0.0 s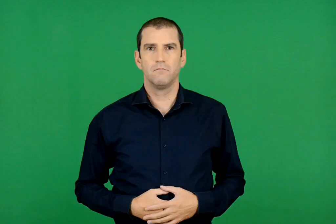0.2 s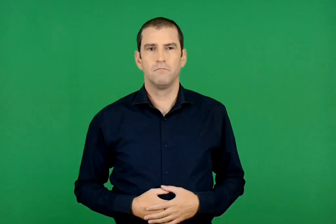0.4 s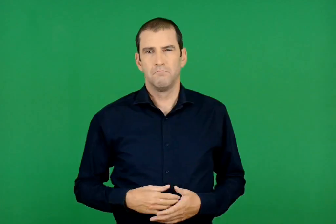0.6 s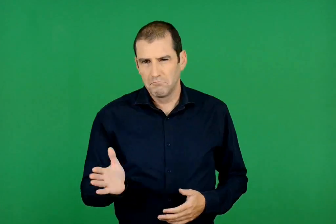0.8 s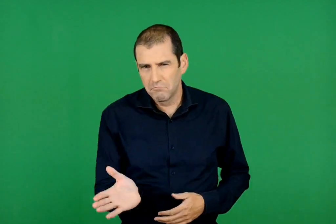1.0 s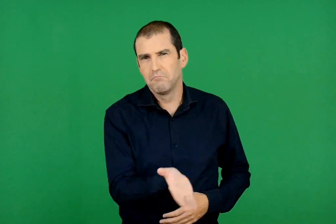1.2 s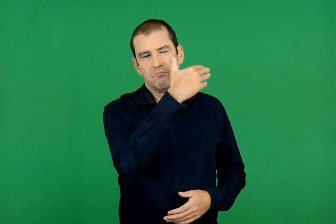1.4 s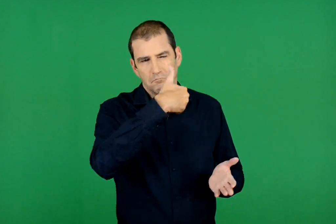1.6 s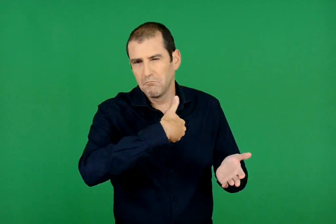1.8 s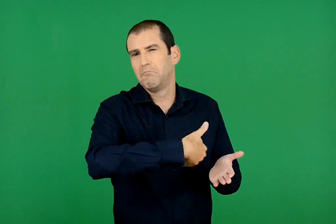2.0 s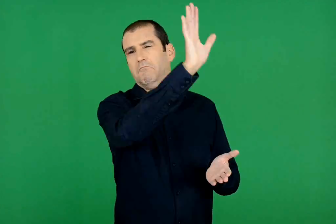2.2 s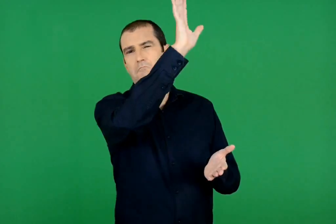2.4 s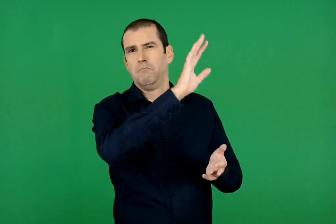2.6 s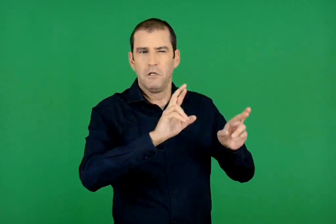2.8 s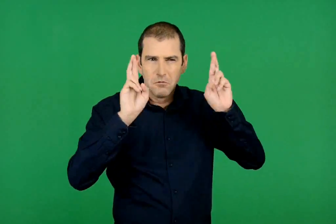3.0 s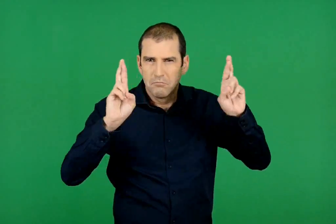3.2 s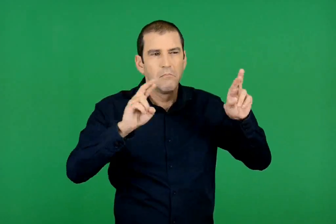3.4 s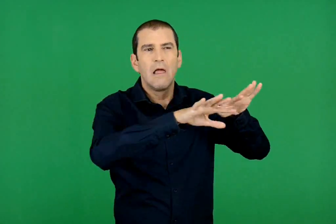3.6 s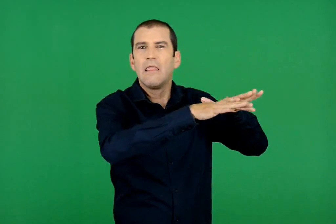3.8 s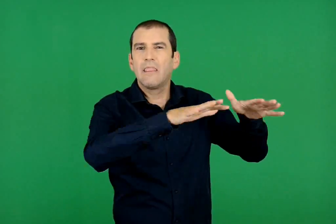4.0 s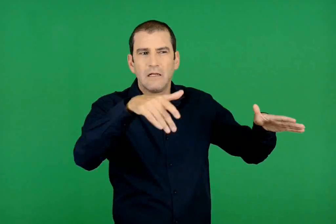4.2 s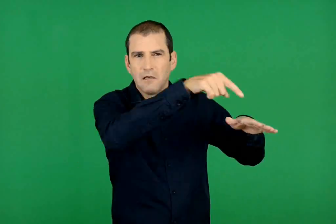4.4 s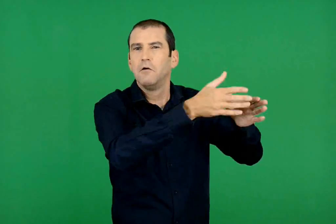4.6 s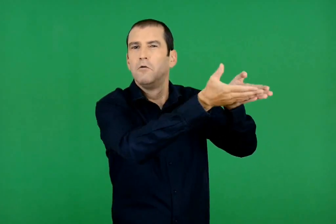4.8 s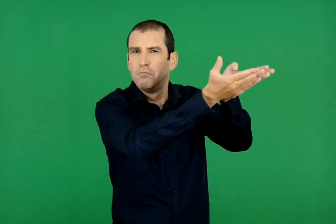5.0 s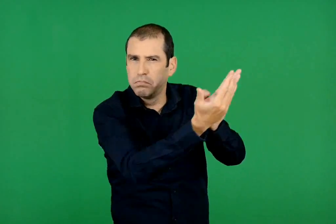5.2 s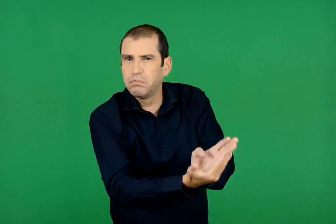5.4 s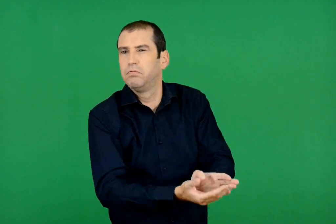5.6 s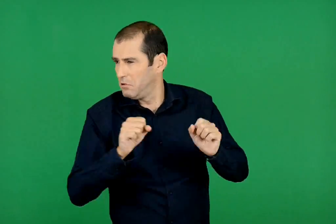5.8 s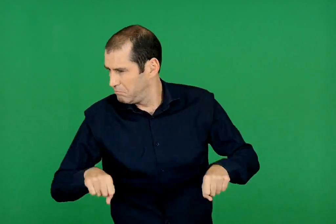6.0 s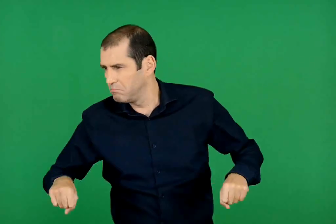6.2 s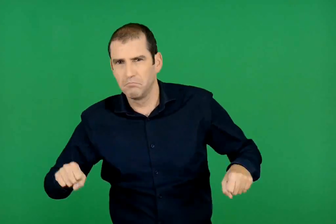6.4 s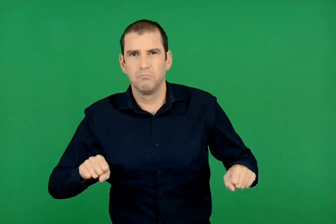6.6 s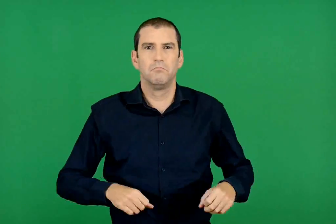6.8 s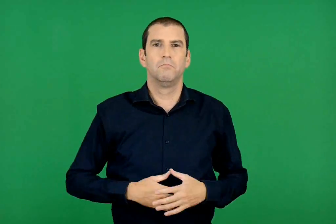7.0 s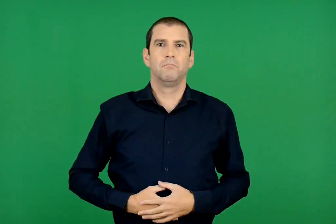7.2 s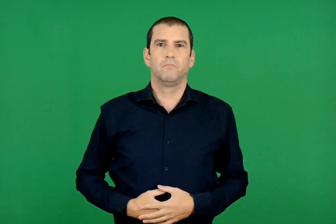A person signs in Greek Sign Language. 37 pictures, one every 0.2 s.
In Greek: στα κομμάτια να παν , στον χαμό η θάλασσα να τους καταπιεί
